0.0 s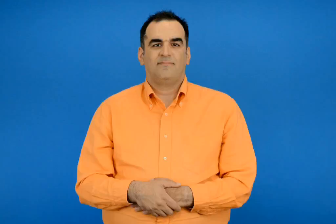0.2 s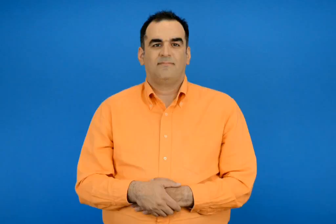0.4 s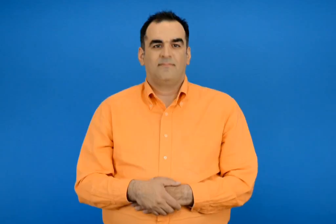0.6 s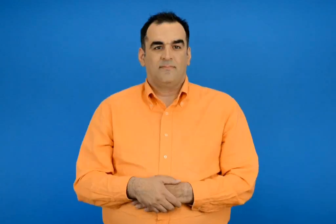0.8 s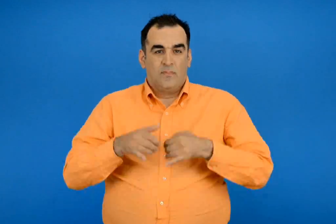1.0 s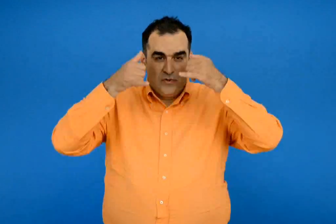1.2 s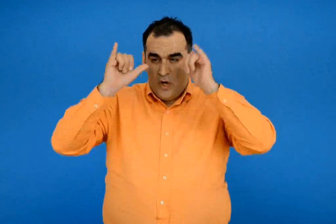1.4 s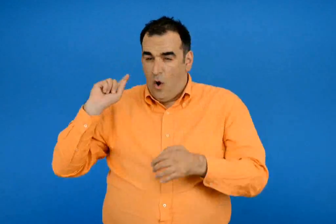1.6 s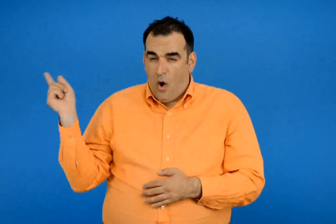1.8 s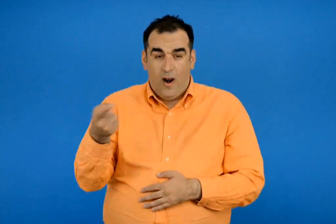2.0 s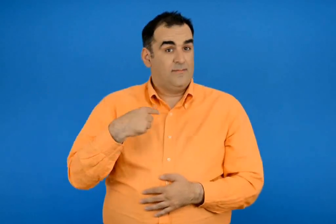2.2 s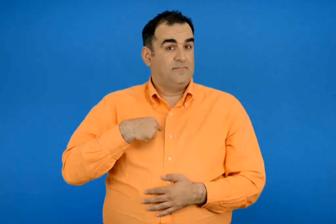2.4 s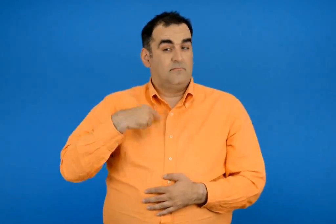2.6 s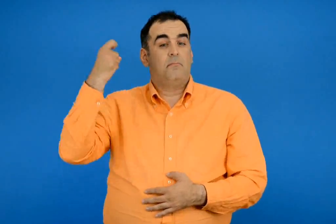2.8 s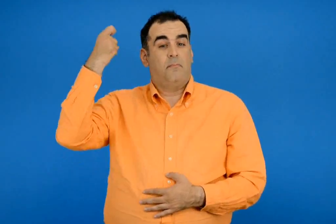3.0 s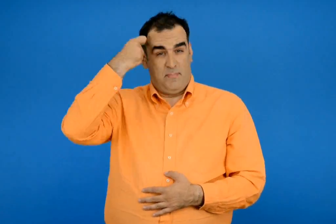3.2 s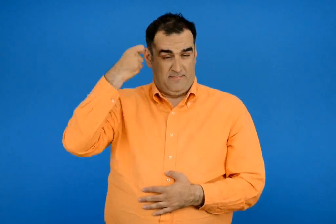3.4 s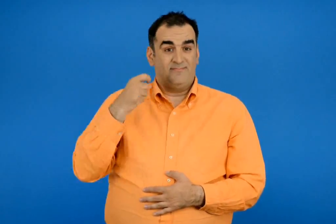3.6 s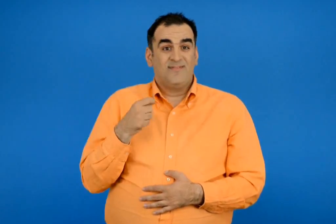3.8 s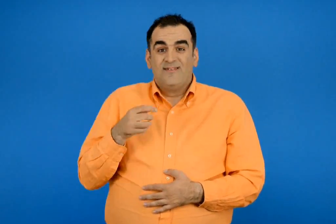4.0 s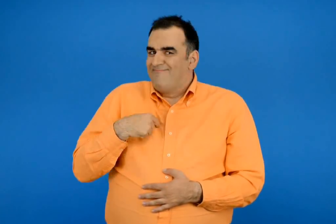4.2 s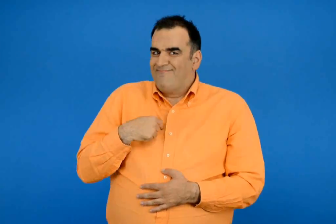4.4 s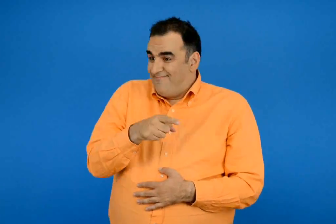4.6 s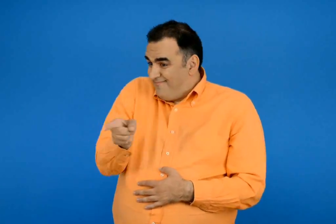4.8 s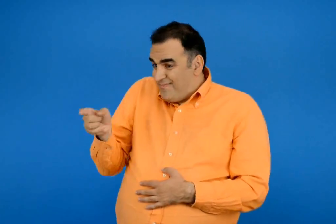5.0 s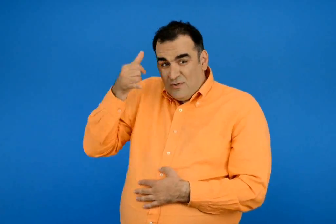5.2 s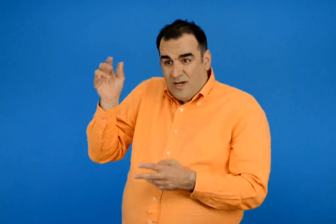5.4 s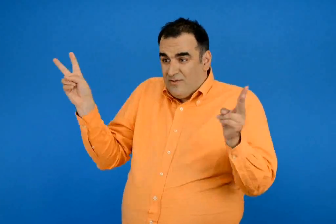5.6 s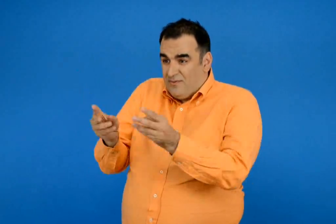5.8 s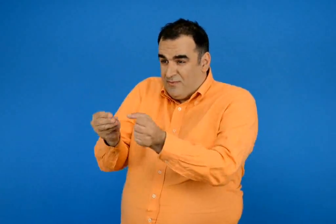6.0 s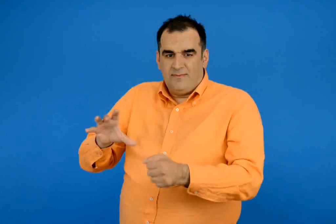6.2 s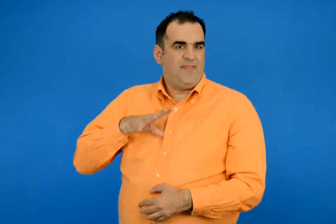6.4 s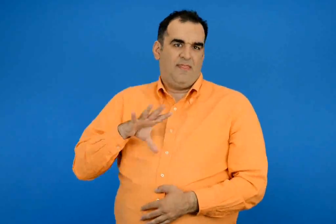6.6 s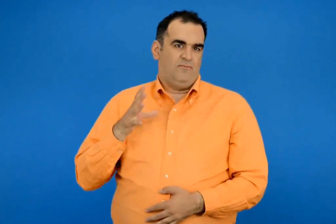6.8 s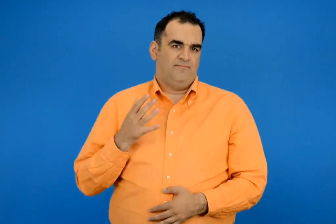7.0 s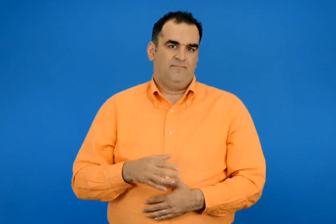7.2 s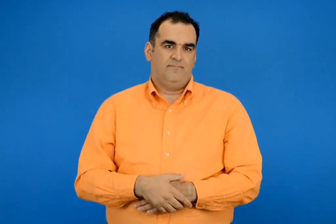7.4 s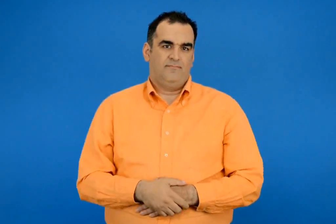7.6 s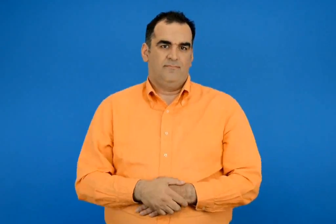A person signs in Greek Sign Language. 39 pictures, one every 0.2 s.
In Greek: εμένα μου αρέσουν όλα τα ζώα δε θα ήθελα κανένα να εξαφανιστεί
